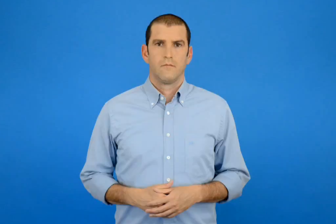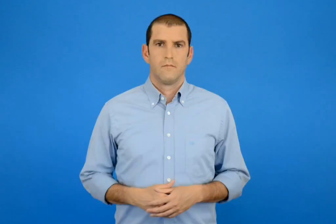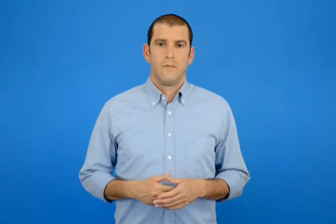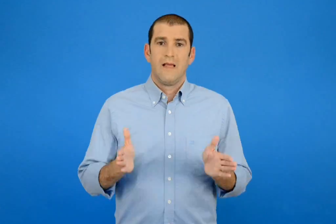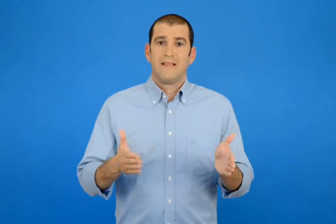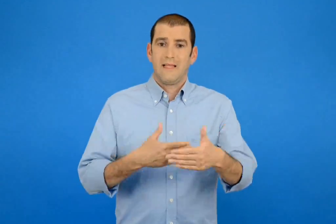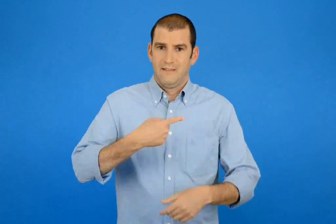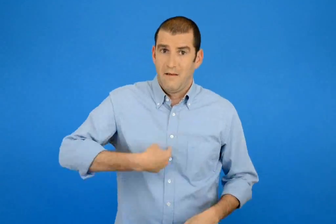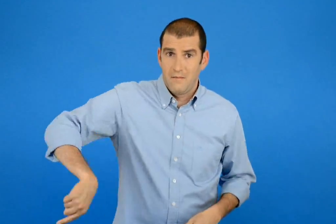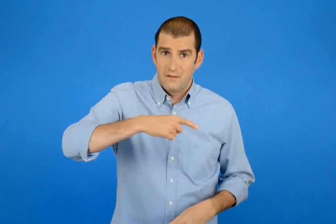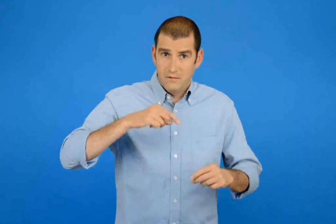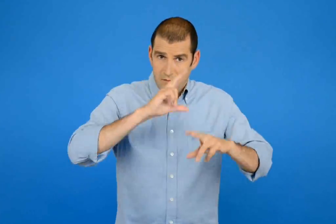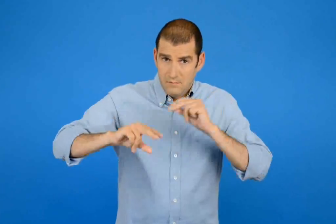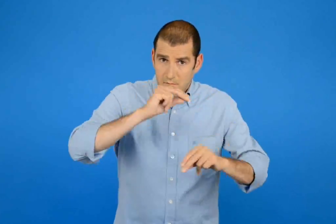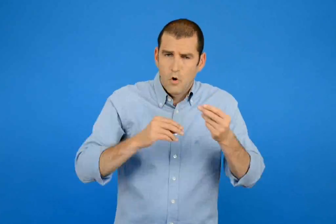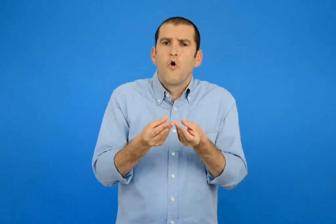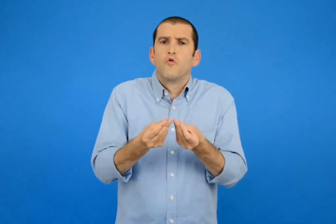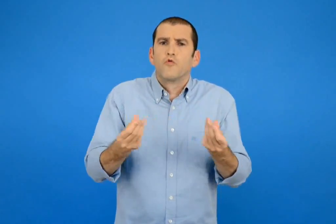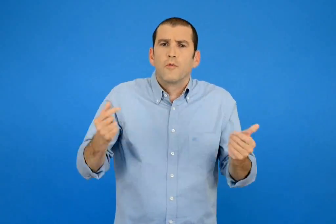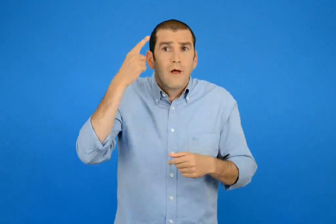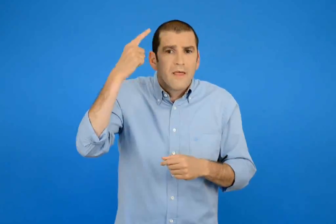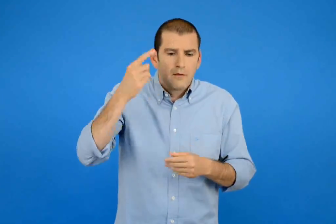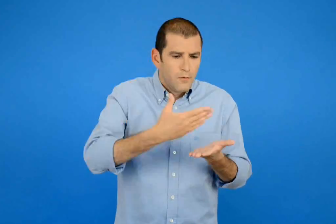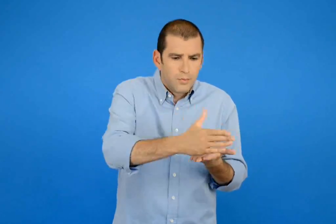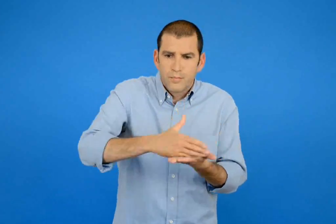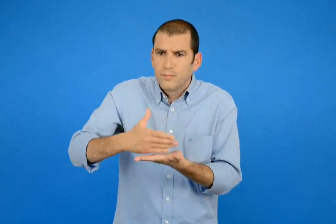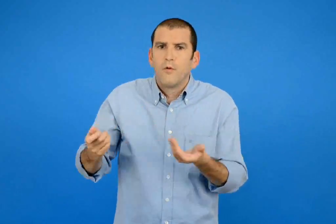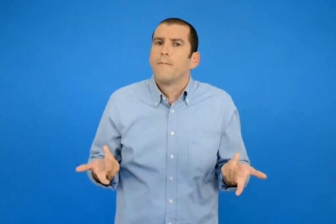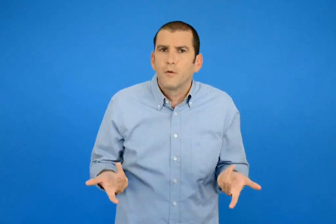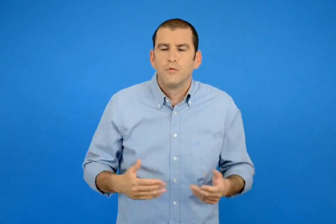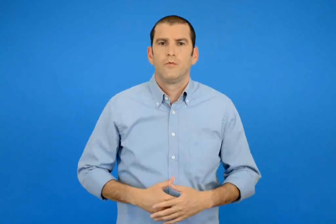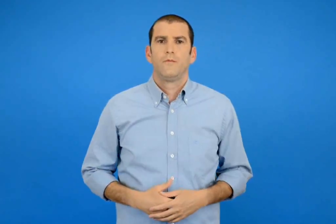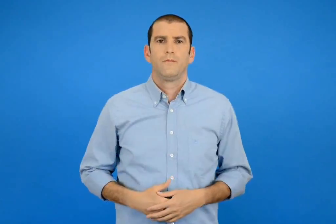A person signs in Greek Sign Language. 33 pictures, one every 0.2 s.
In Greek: συζητάμε στην τάξη τις στρατηγικές που μπορούν να χρησιμοποιήσουν
